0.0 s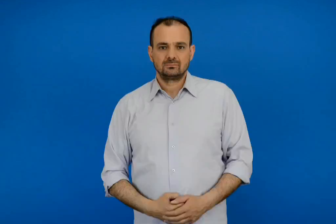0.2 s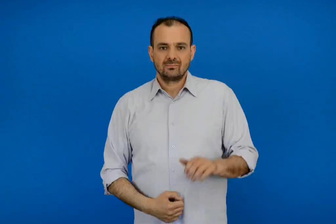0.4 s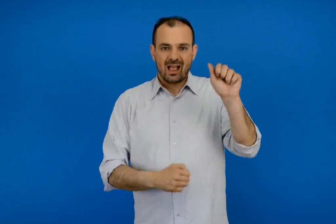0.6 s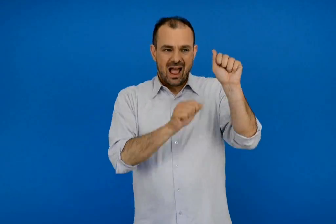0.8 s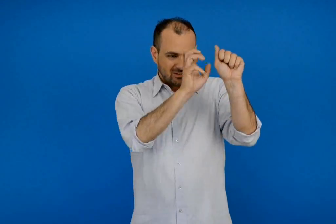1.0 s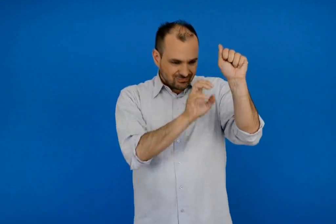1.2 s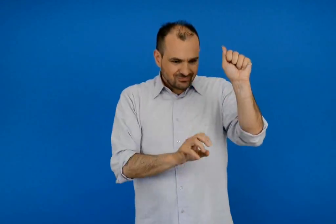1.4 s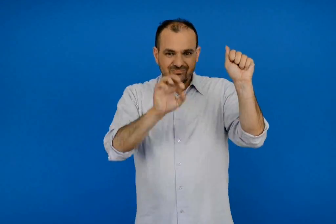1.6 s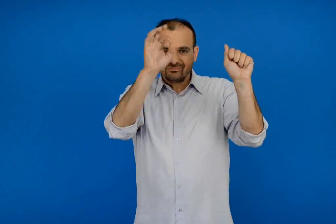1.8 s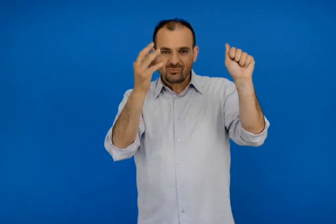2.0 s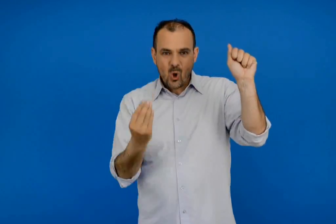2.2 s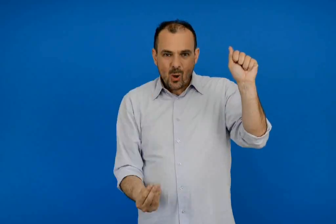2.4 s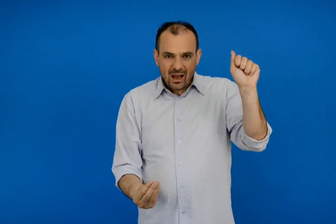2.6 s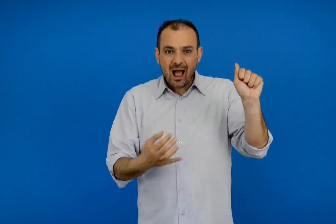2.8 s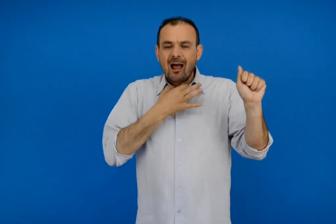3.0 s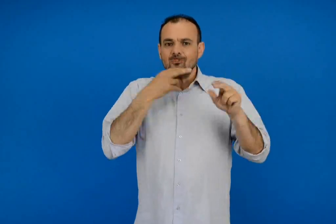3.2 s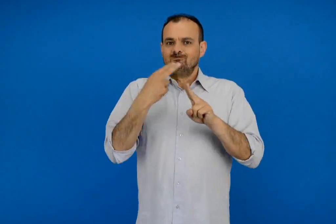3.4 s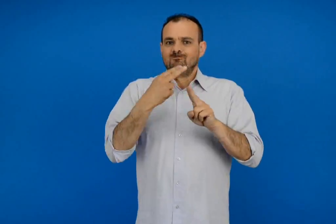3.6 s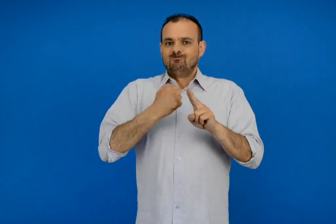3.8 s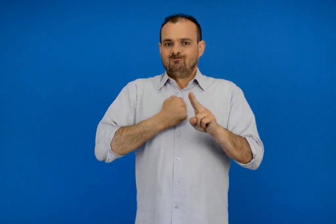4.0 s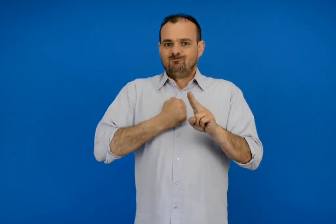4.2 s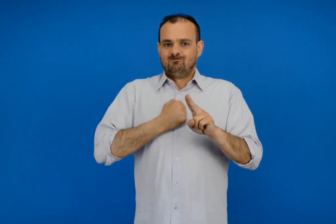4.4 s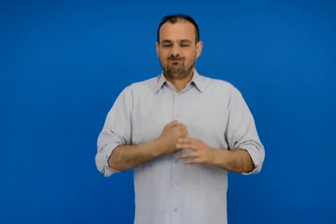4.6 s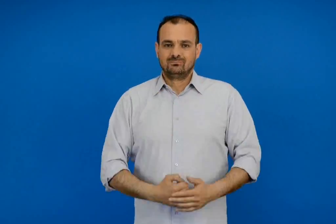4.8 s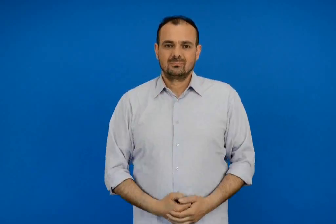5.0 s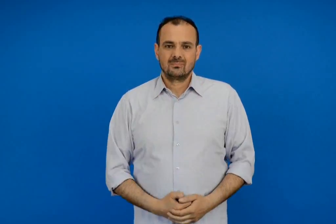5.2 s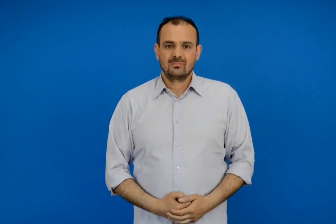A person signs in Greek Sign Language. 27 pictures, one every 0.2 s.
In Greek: το αλφαβητάρι των αναγκών μου
